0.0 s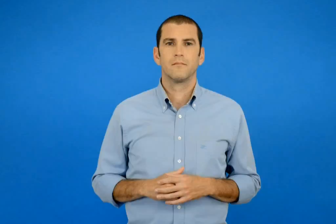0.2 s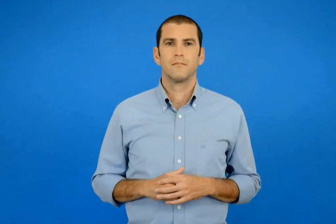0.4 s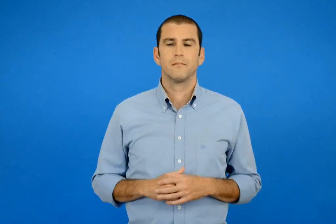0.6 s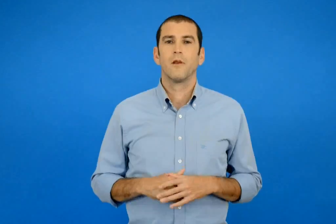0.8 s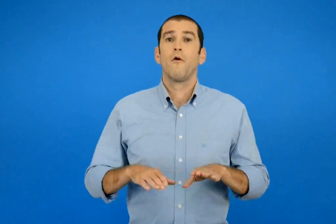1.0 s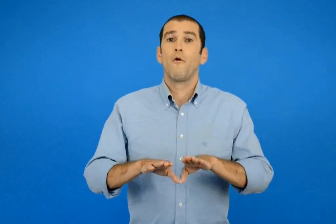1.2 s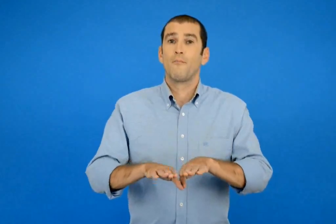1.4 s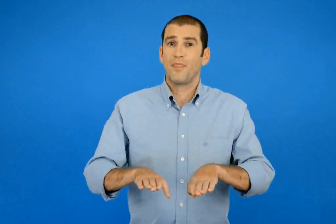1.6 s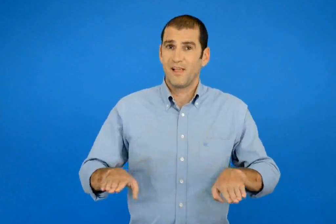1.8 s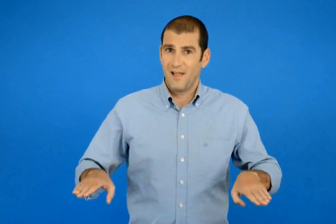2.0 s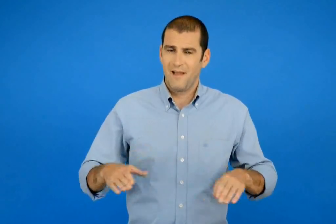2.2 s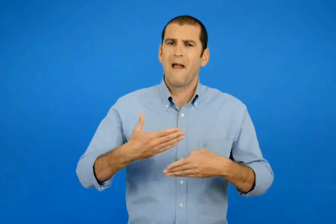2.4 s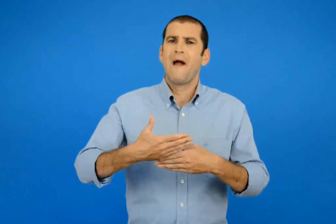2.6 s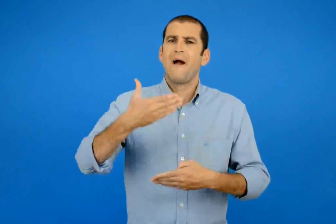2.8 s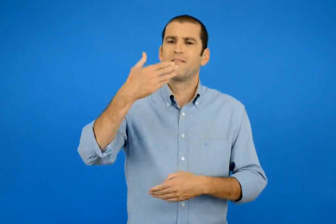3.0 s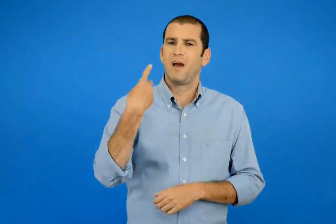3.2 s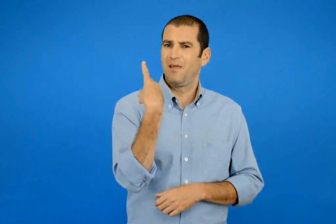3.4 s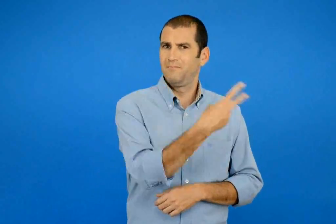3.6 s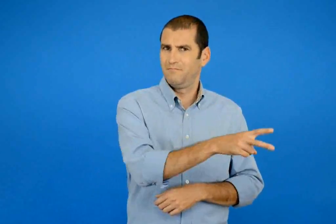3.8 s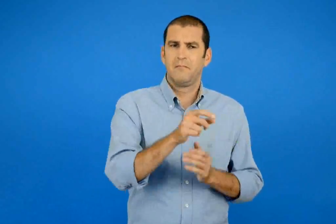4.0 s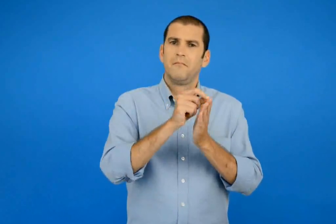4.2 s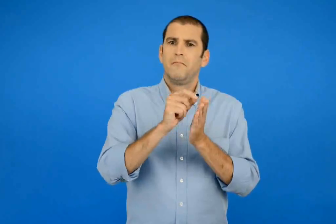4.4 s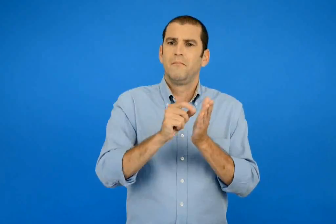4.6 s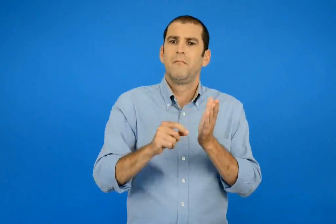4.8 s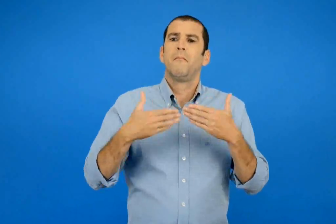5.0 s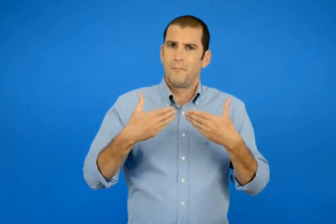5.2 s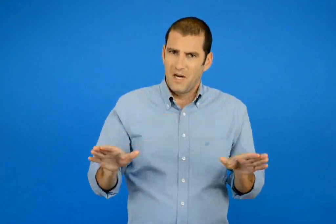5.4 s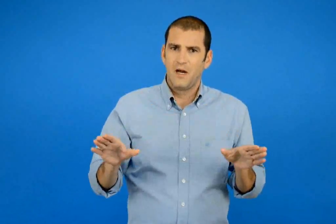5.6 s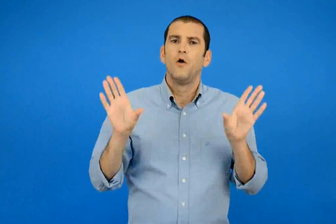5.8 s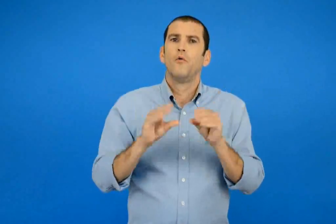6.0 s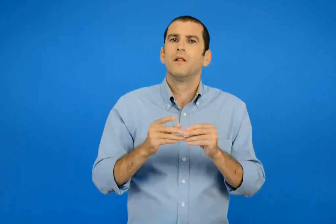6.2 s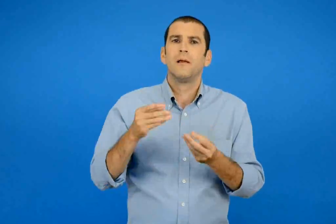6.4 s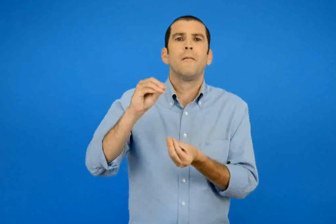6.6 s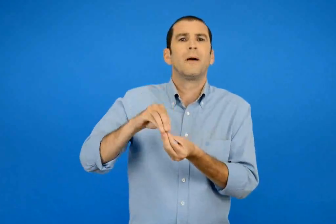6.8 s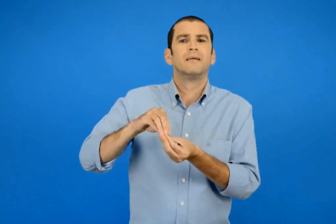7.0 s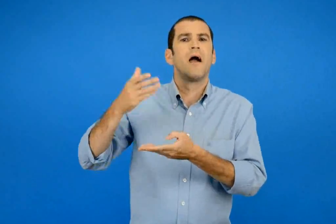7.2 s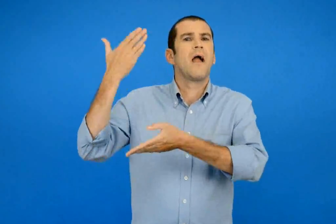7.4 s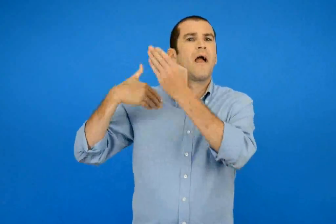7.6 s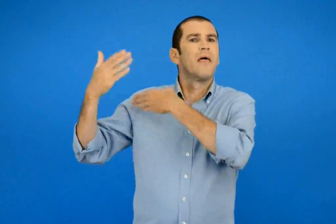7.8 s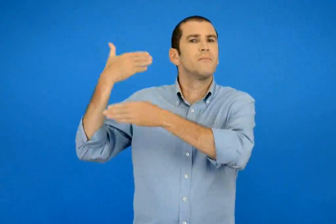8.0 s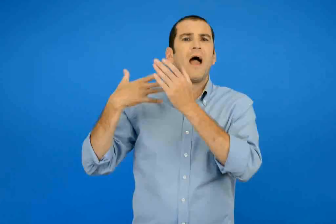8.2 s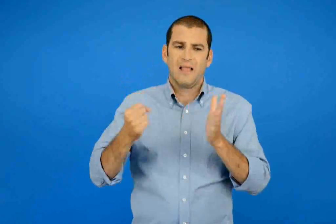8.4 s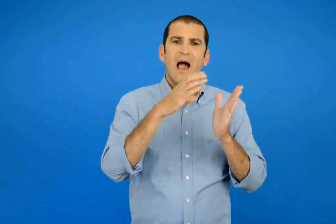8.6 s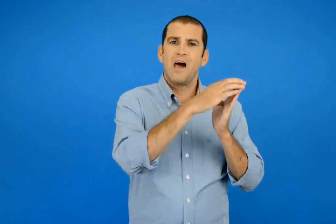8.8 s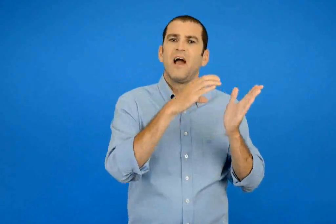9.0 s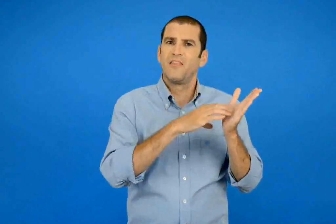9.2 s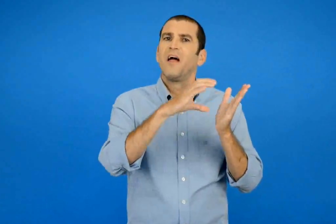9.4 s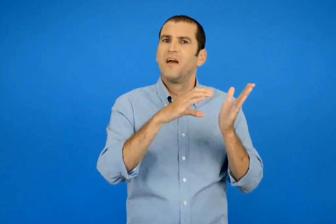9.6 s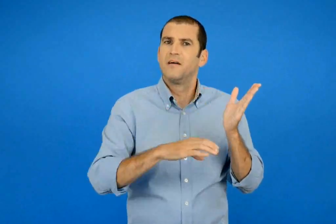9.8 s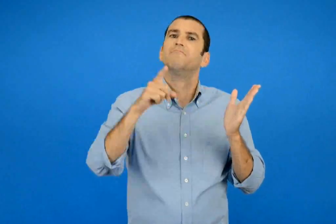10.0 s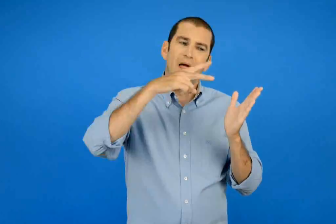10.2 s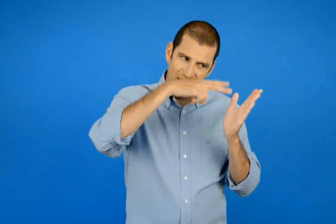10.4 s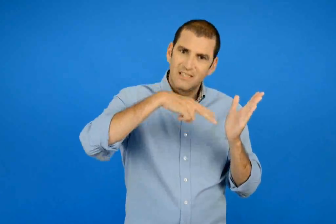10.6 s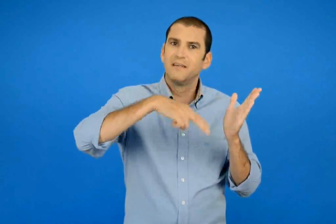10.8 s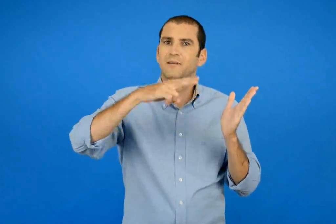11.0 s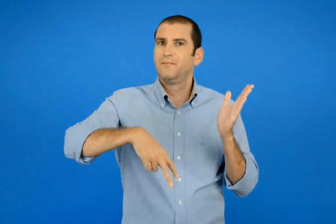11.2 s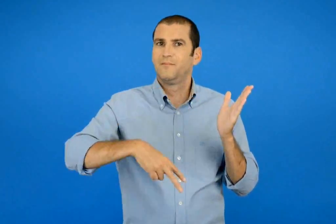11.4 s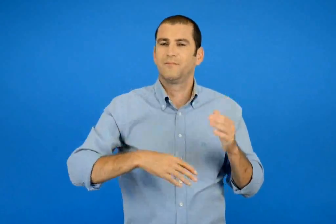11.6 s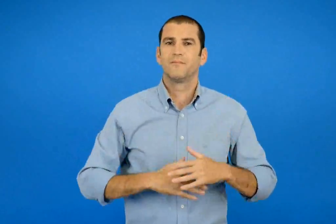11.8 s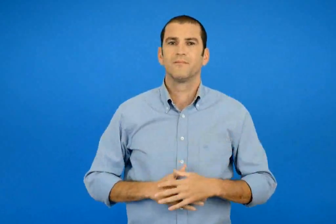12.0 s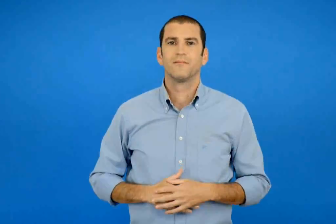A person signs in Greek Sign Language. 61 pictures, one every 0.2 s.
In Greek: διάβασε τα άρθρα με θέμα τα πασχαλινά έθιμα που έγραψαν τα παιδιά για την εφημερίδα τους
